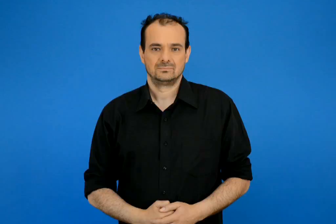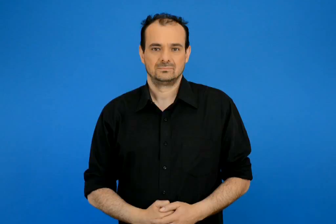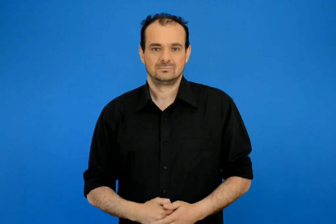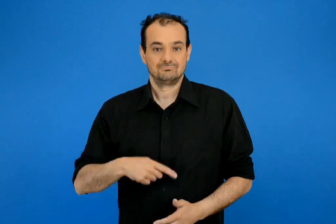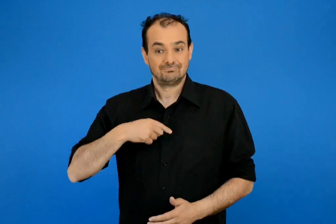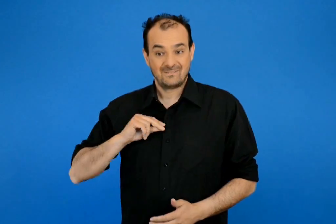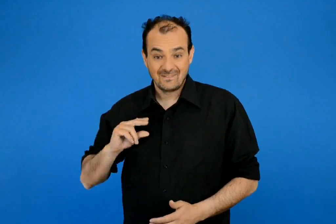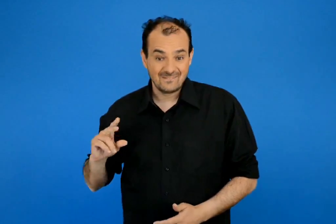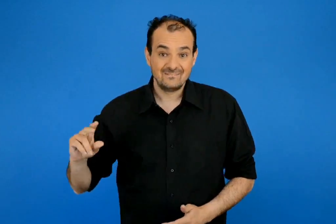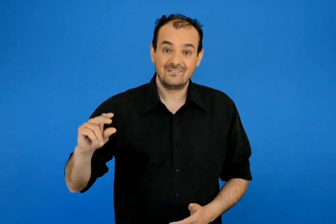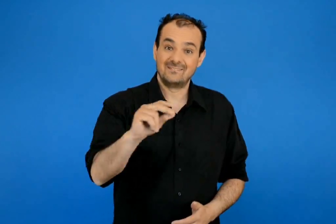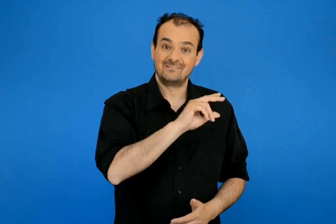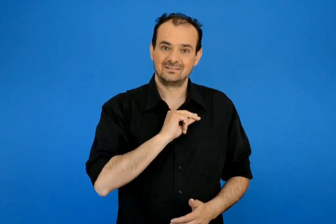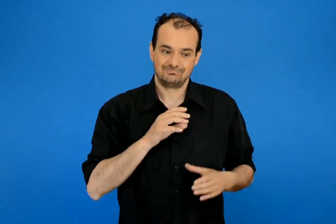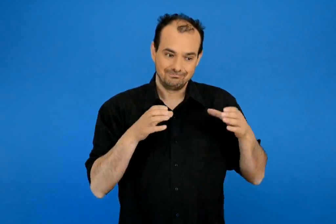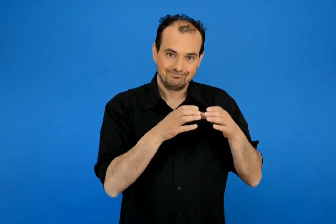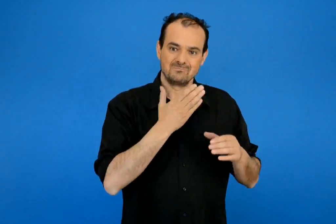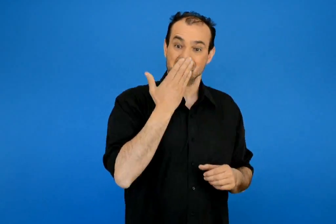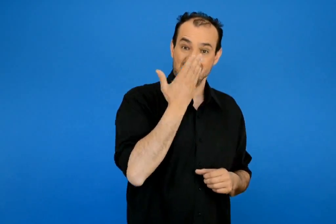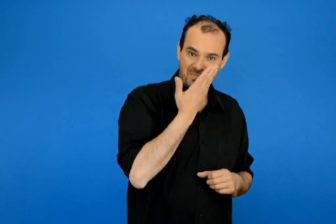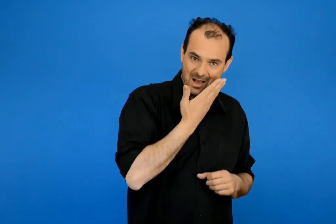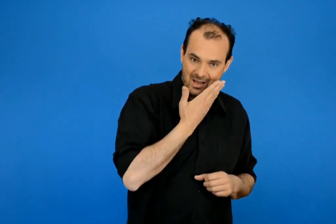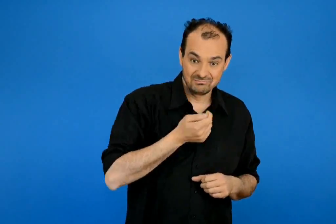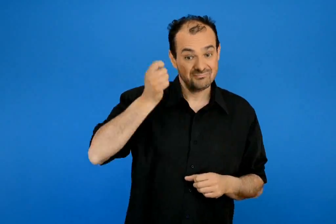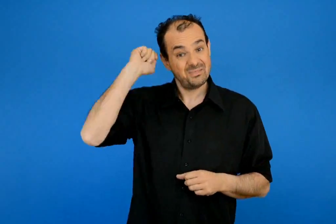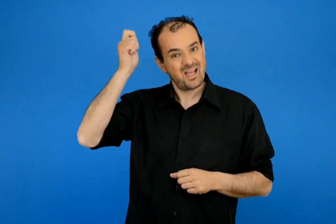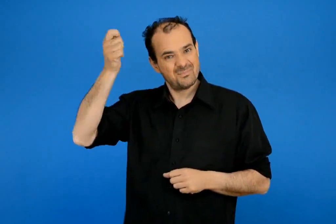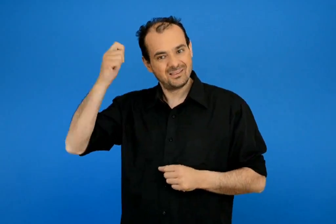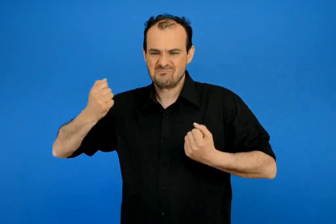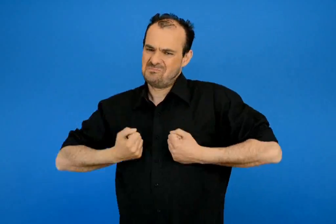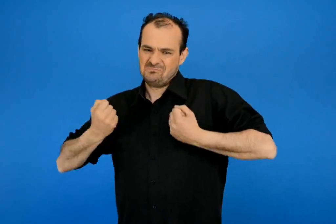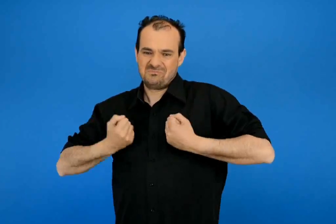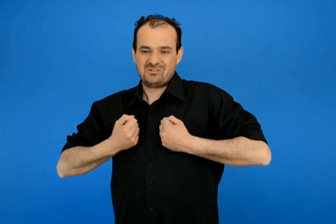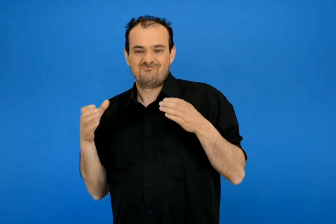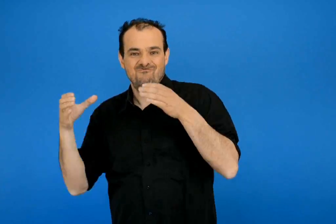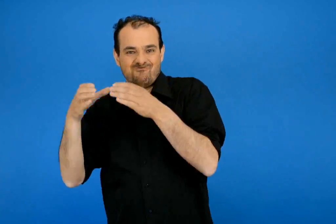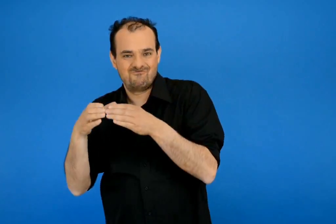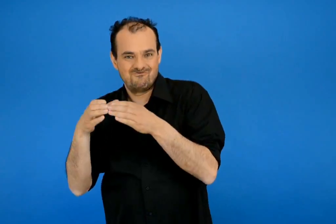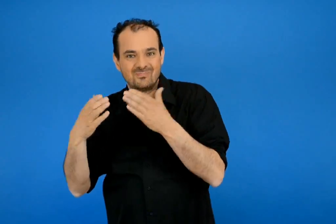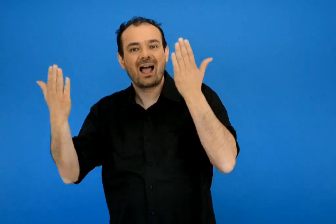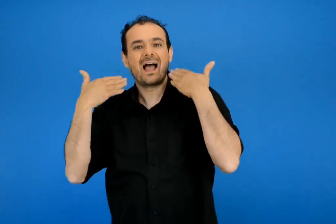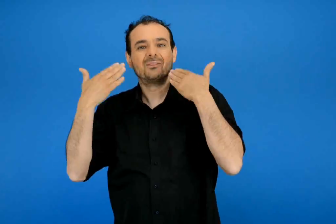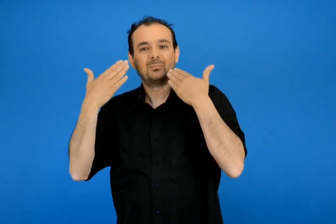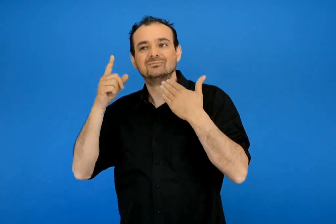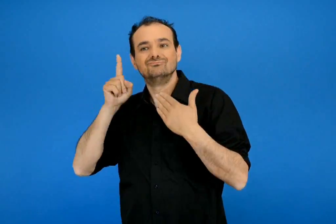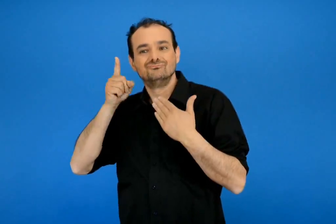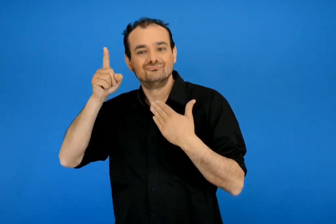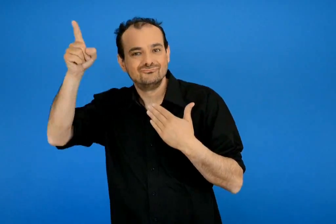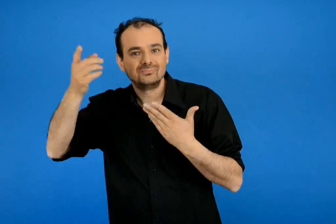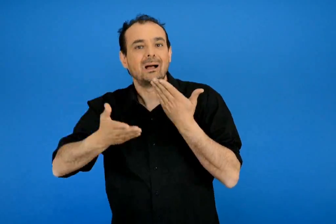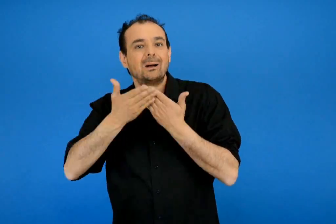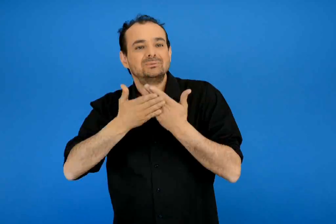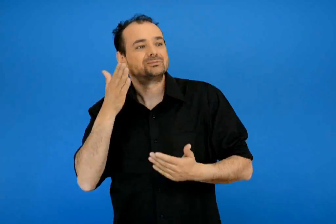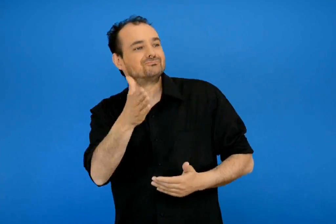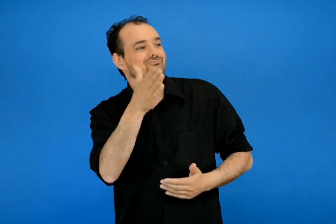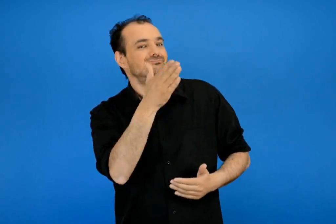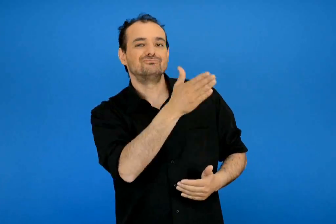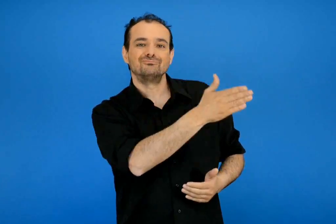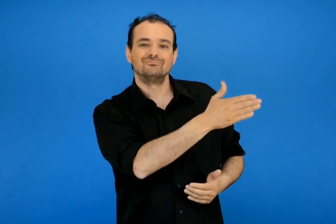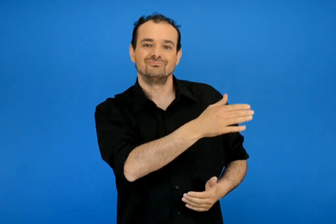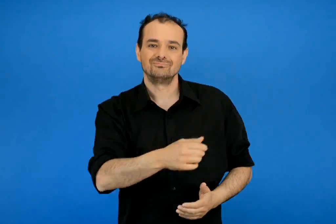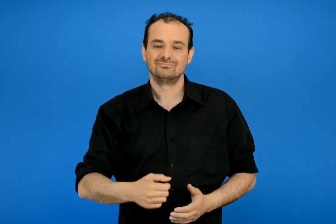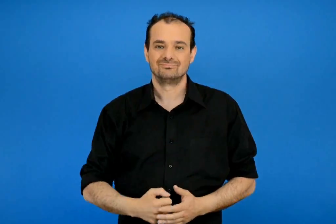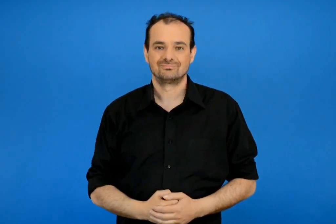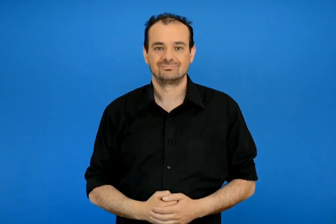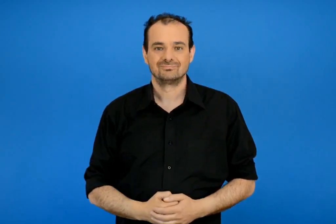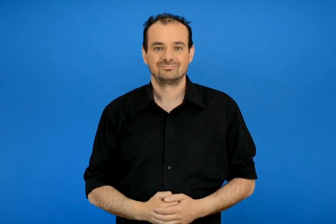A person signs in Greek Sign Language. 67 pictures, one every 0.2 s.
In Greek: μας ενώνουν πολλά κάνουμε μάθημα παίζουμε μαζί στα διαλείμματα πηγαίνουμε εκδρομές και επισκέψεις
